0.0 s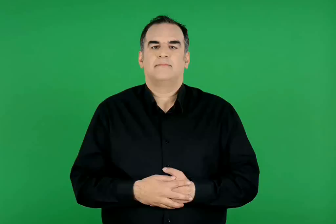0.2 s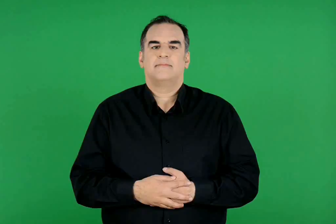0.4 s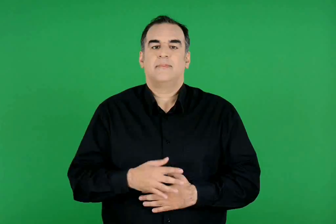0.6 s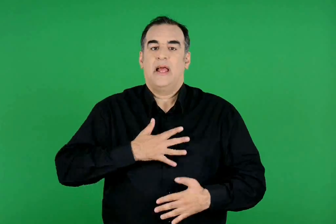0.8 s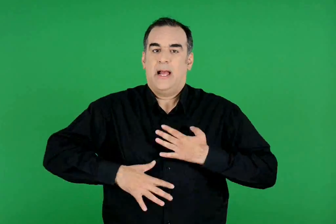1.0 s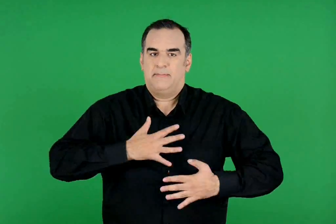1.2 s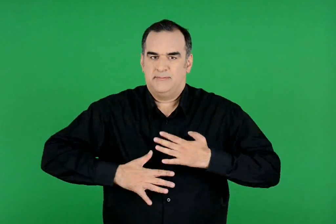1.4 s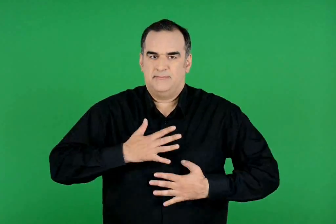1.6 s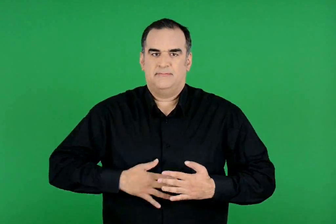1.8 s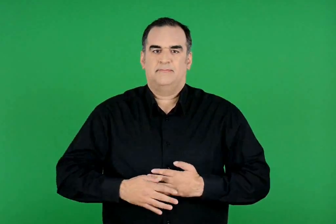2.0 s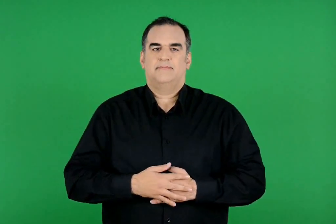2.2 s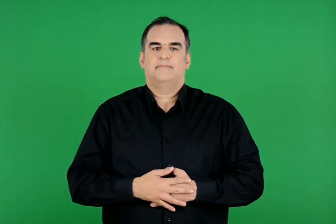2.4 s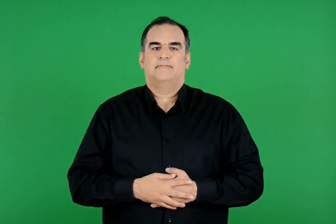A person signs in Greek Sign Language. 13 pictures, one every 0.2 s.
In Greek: αγάπη
